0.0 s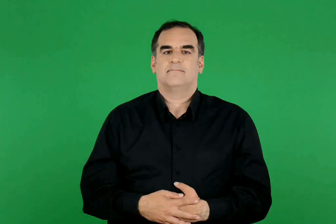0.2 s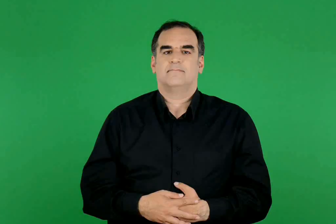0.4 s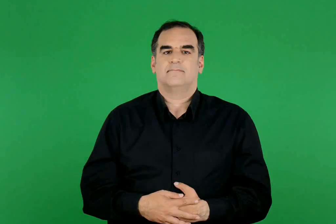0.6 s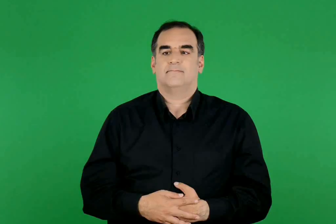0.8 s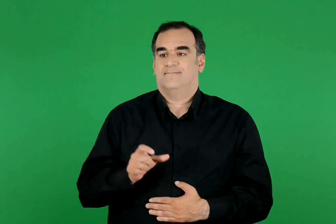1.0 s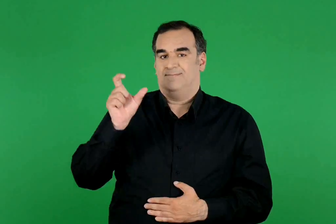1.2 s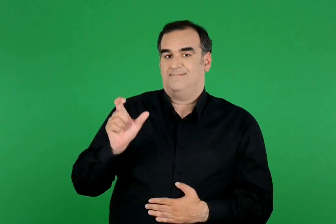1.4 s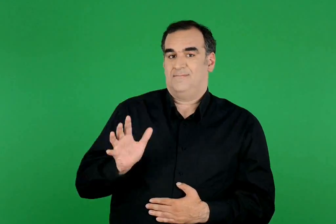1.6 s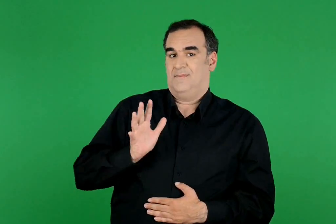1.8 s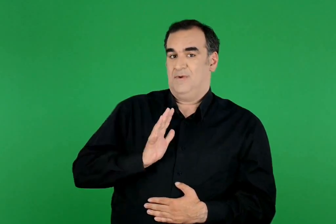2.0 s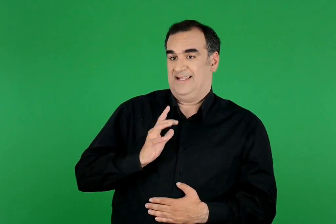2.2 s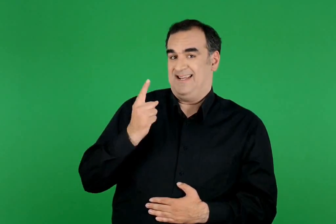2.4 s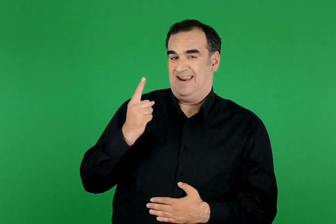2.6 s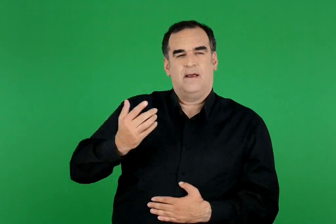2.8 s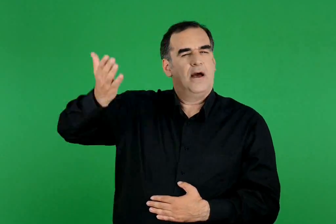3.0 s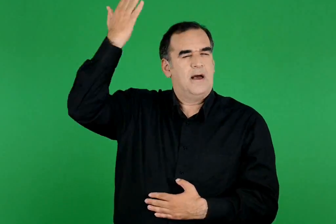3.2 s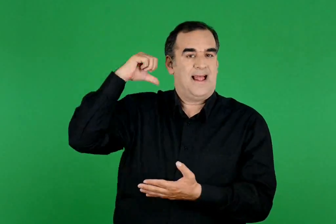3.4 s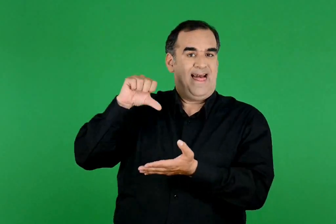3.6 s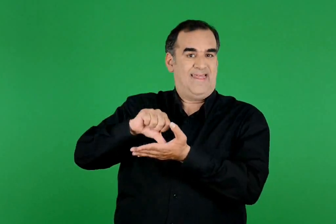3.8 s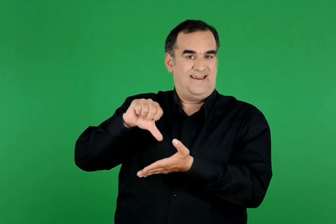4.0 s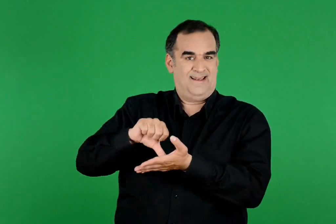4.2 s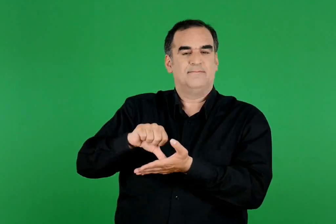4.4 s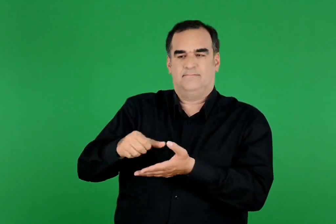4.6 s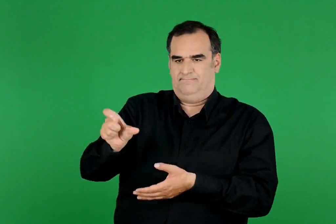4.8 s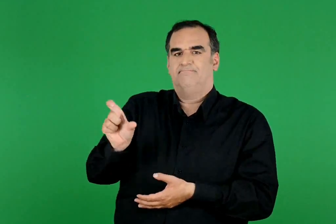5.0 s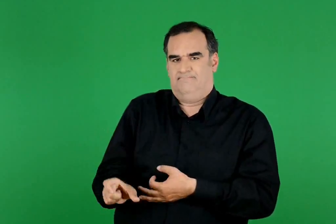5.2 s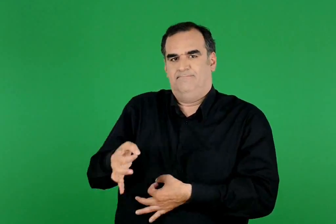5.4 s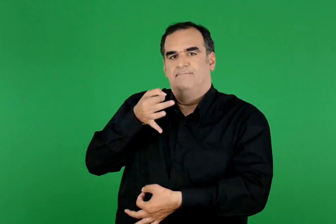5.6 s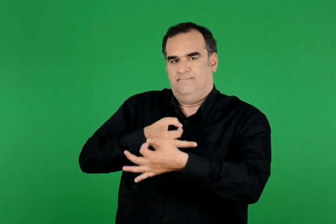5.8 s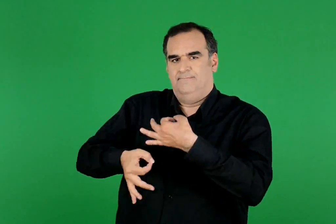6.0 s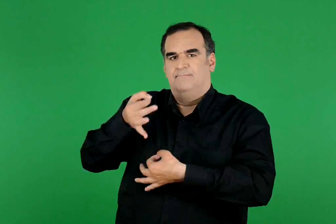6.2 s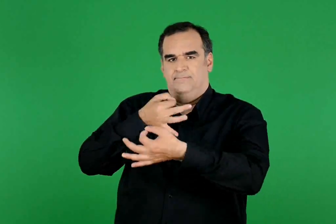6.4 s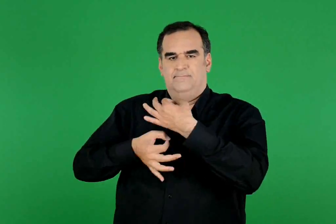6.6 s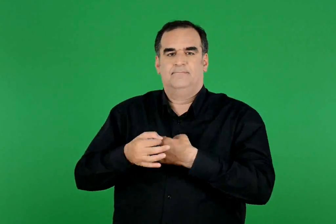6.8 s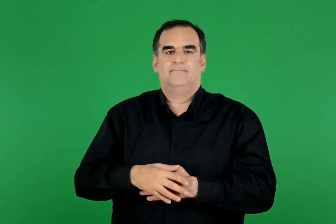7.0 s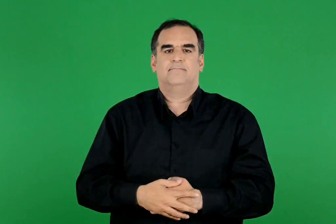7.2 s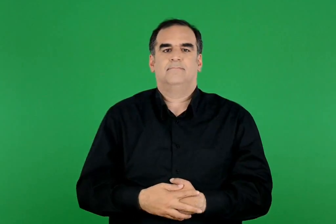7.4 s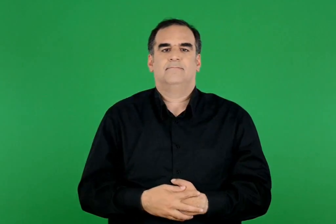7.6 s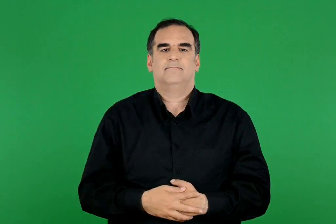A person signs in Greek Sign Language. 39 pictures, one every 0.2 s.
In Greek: ένας πολίτης της αρχαίας αθήνας μάς μιλάει
